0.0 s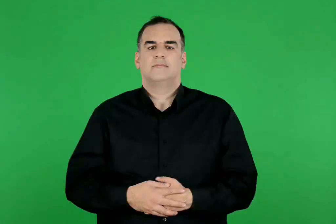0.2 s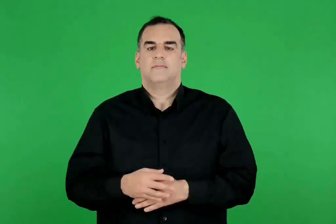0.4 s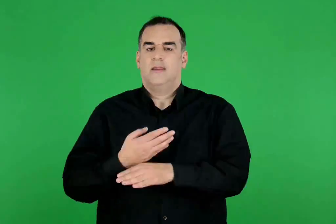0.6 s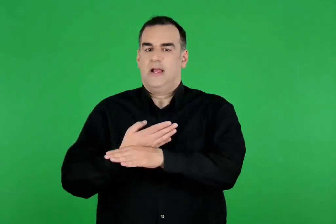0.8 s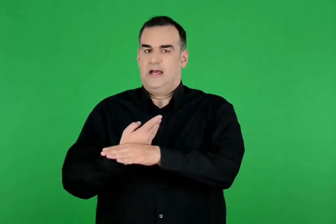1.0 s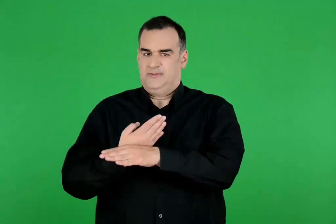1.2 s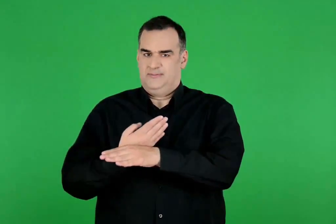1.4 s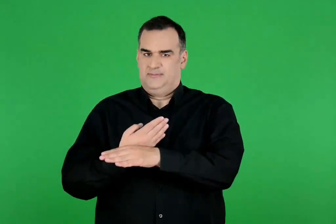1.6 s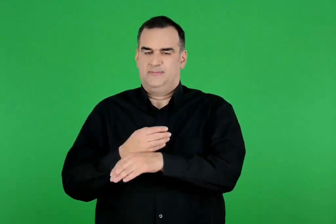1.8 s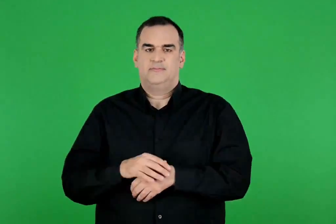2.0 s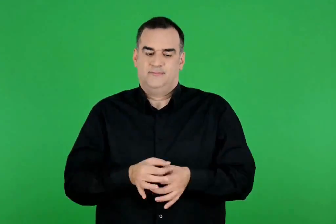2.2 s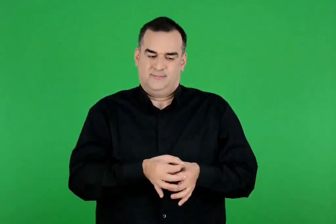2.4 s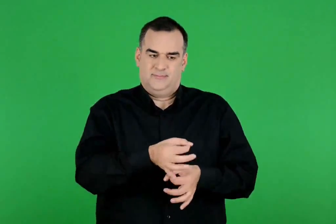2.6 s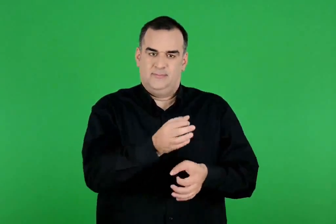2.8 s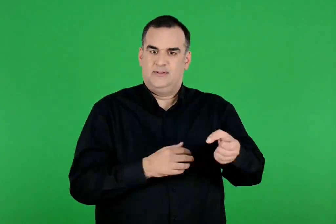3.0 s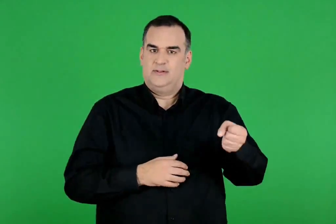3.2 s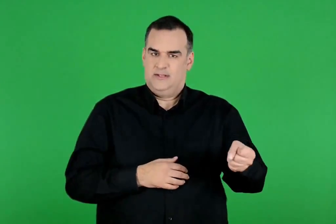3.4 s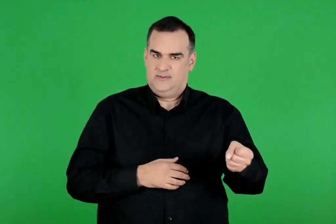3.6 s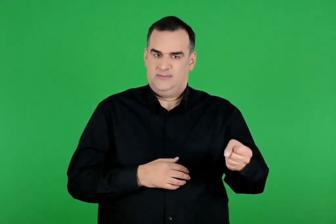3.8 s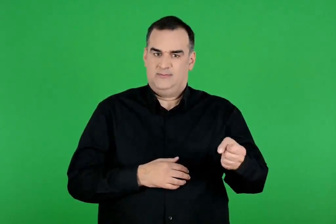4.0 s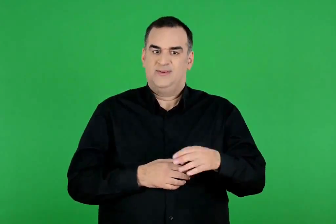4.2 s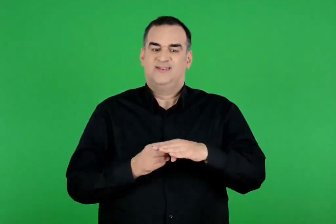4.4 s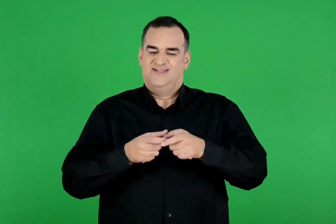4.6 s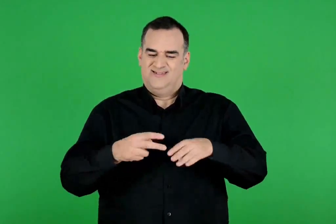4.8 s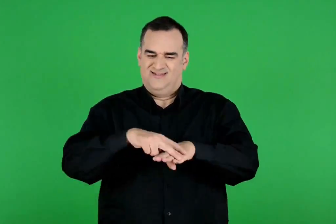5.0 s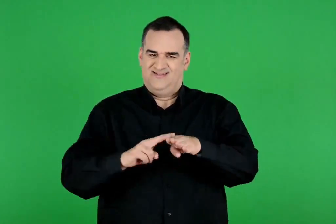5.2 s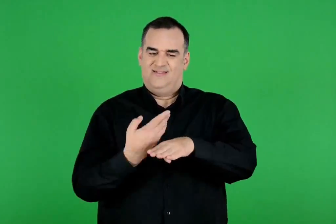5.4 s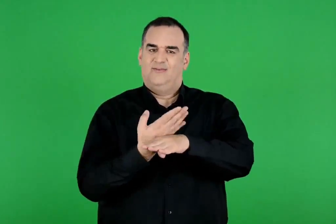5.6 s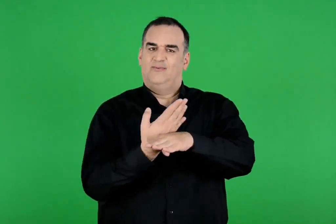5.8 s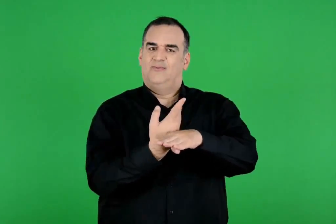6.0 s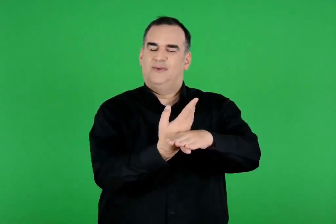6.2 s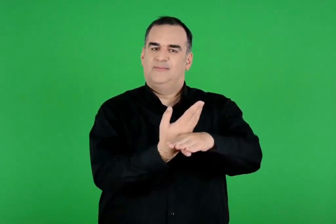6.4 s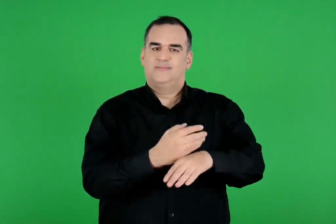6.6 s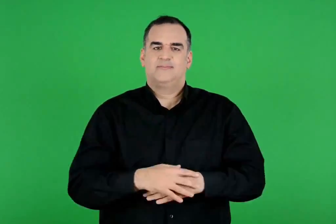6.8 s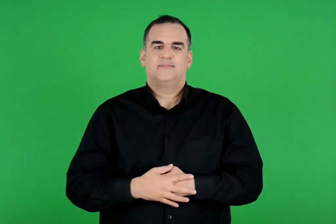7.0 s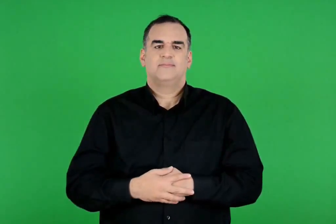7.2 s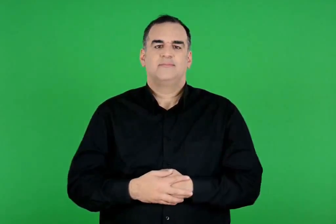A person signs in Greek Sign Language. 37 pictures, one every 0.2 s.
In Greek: ερμής κηρύκειο , φτερωτά σανδάλια
